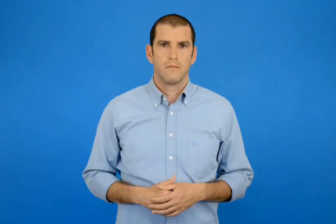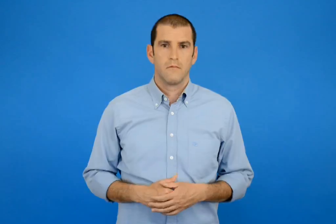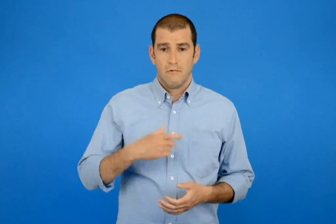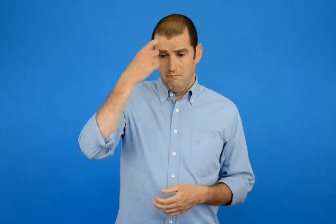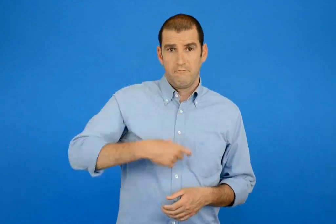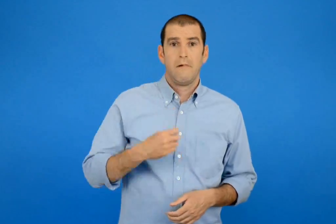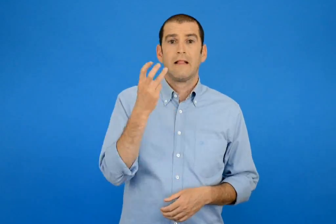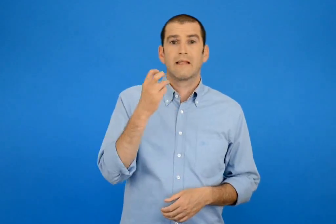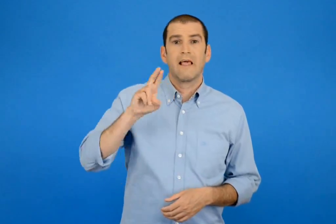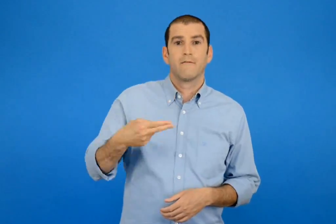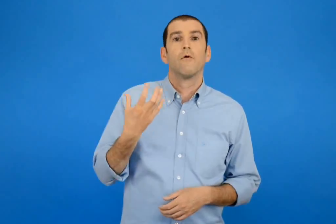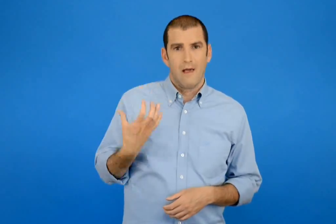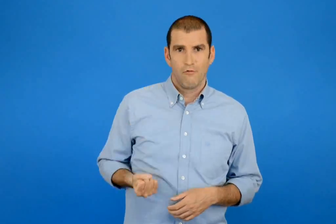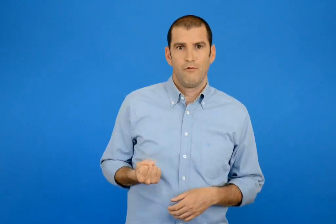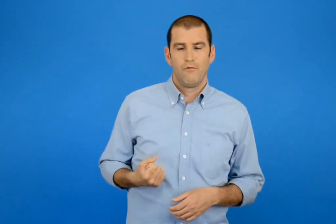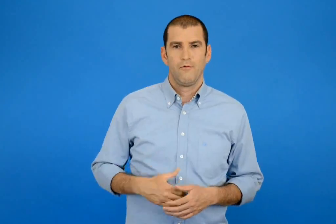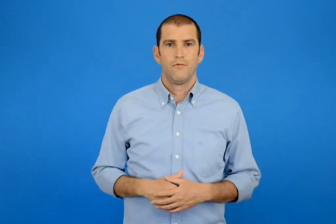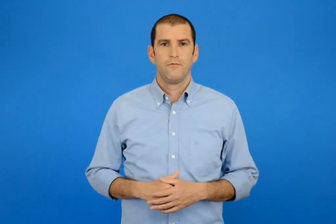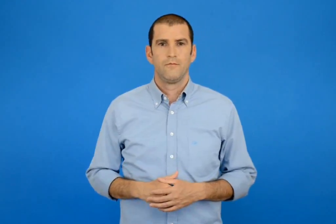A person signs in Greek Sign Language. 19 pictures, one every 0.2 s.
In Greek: έχω 30 €
